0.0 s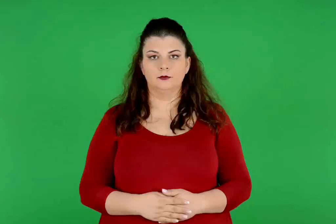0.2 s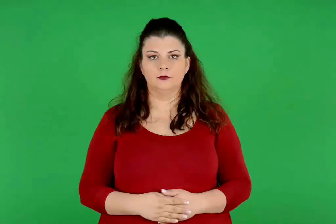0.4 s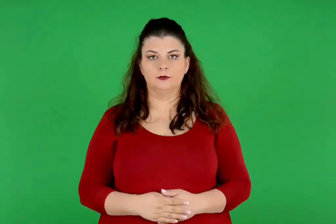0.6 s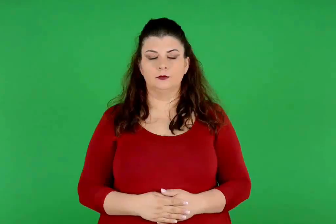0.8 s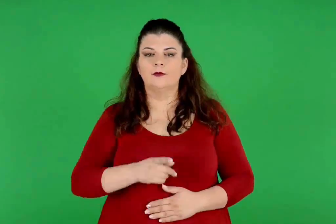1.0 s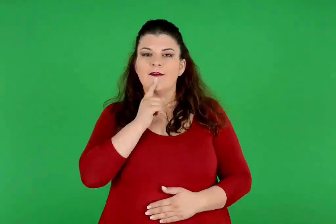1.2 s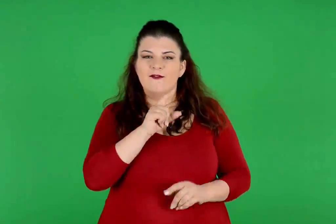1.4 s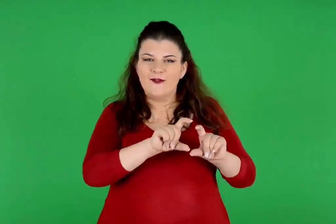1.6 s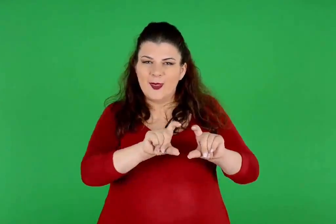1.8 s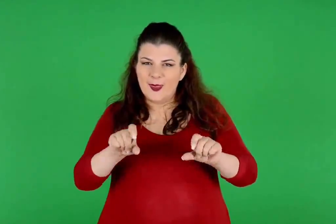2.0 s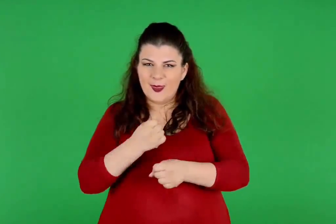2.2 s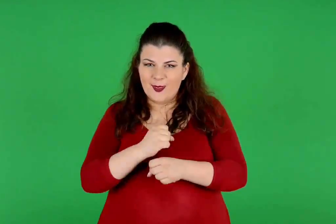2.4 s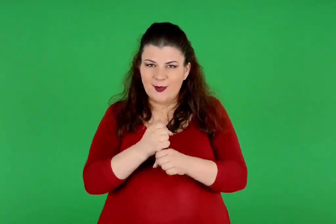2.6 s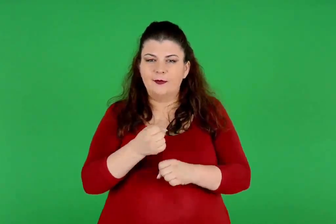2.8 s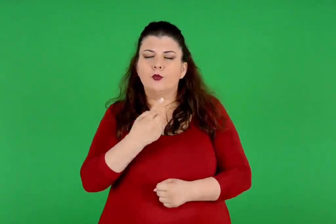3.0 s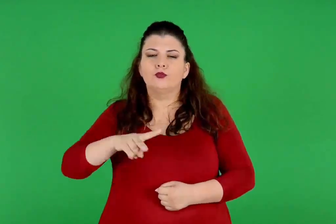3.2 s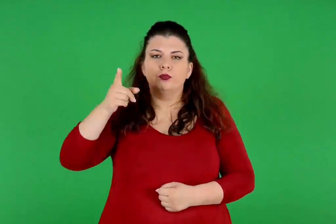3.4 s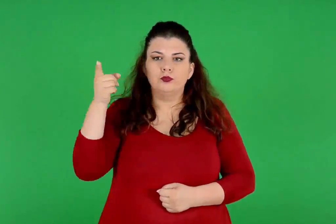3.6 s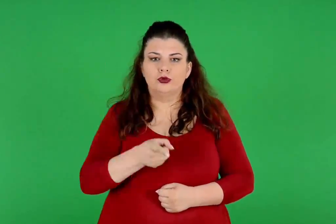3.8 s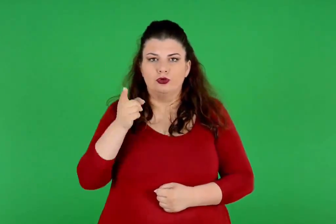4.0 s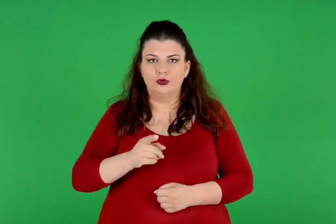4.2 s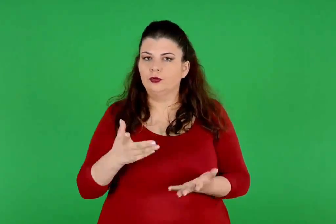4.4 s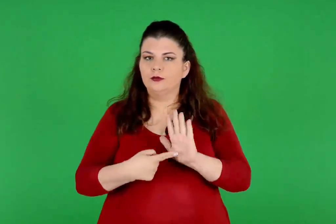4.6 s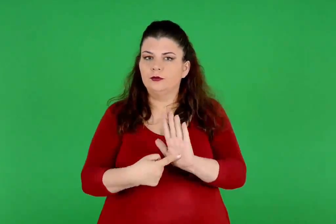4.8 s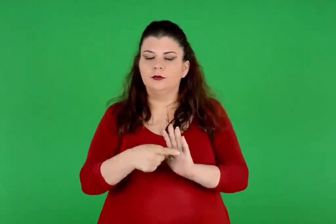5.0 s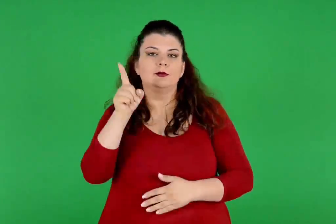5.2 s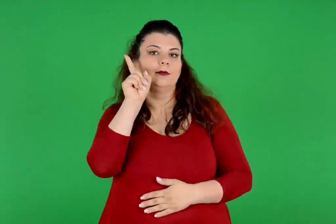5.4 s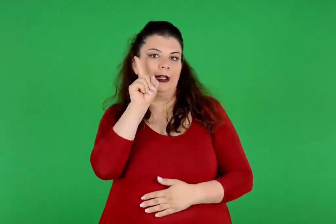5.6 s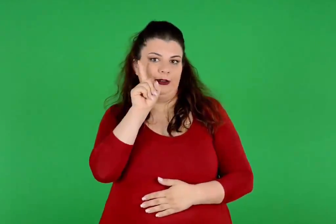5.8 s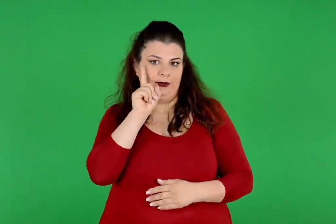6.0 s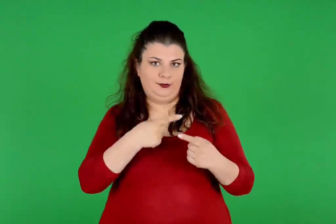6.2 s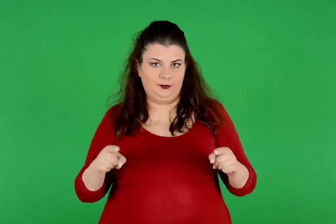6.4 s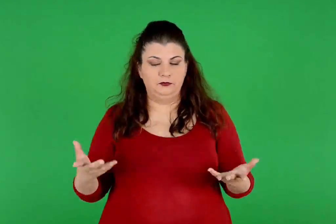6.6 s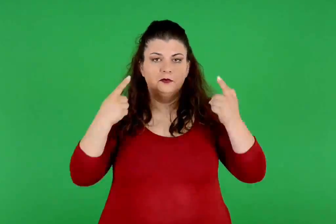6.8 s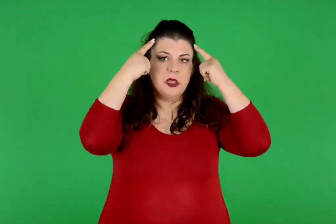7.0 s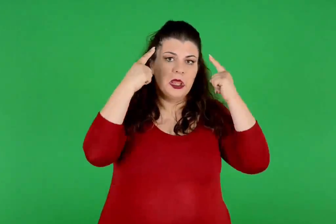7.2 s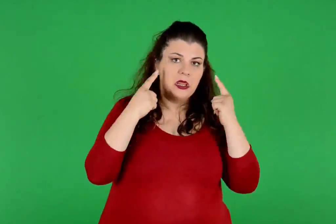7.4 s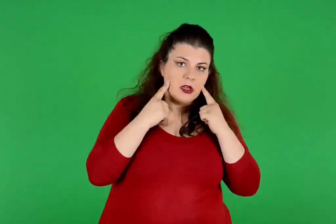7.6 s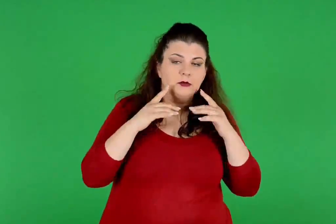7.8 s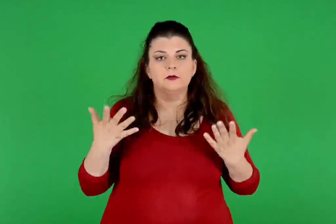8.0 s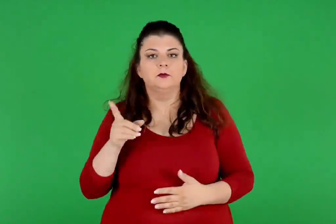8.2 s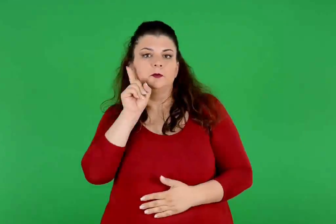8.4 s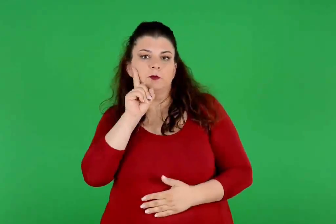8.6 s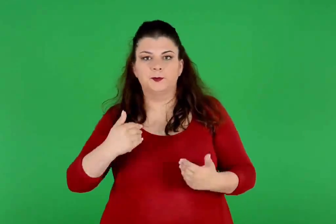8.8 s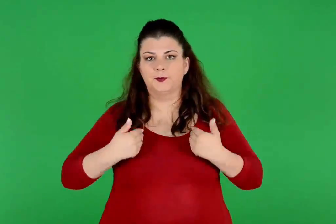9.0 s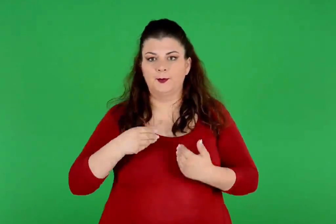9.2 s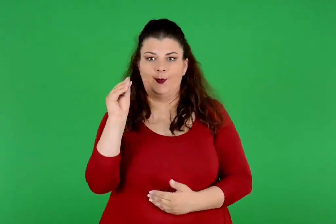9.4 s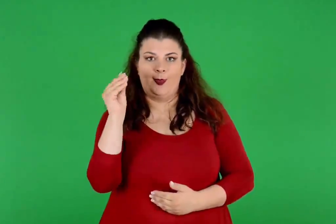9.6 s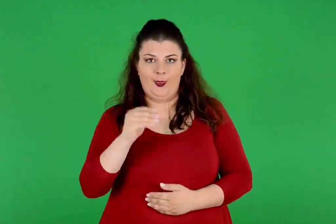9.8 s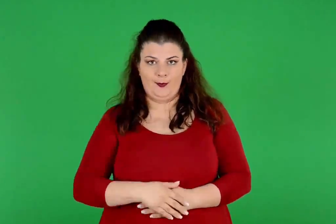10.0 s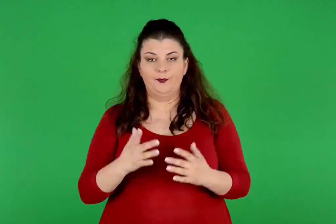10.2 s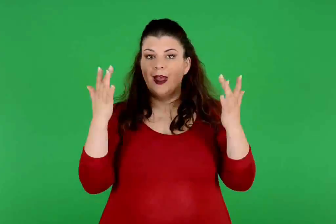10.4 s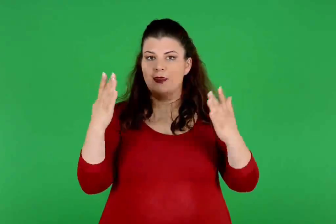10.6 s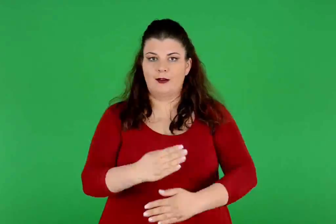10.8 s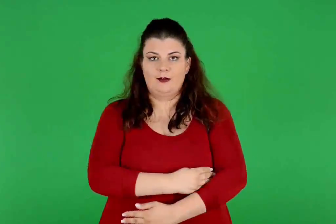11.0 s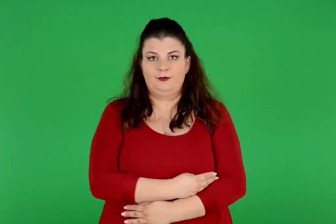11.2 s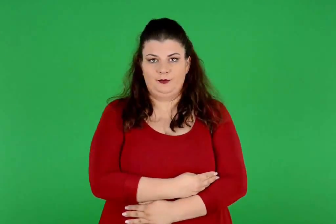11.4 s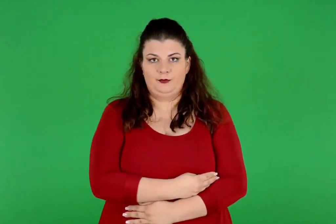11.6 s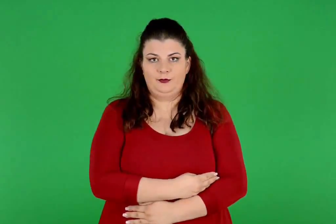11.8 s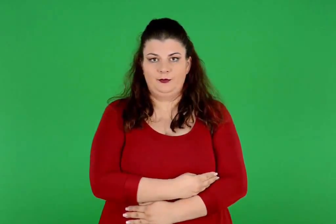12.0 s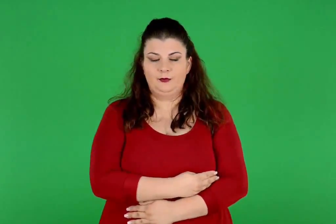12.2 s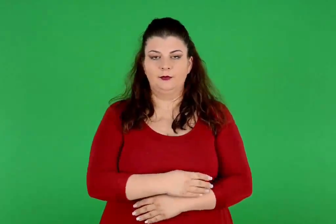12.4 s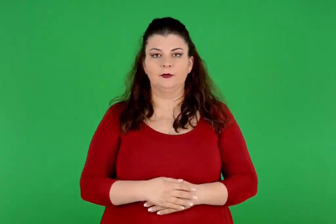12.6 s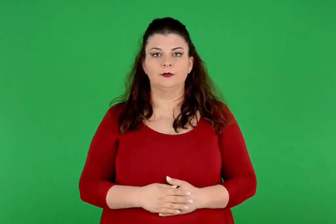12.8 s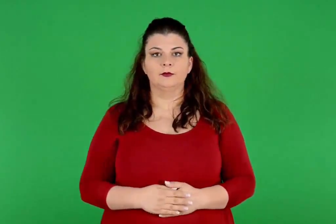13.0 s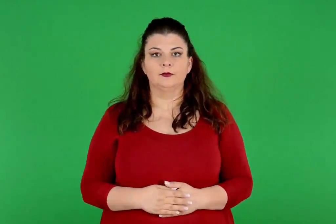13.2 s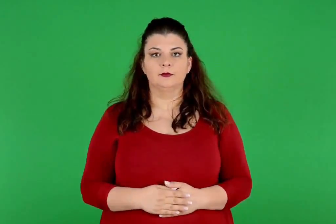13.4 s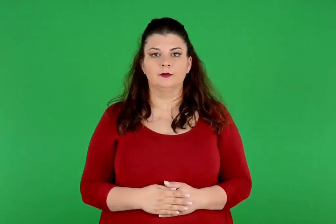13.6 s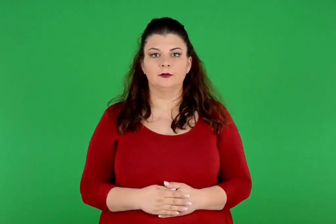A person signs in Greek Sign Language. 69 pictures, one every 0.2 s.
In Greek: τα περισσότερα παρίσταναν γυναίκες , θεές ή νύμφες , με τα χέρια τους διπλωμένα στο στήθος
